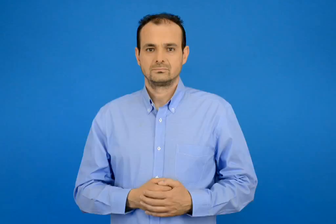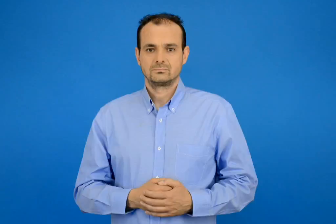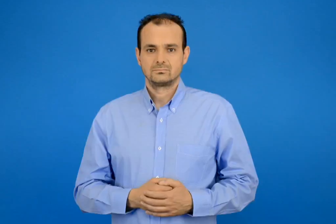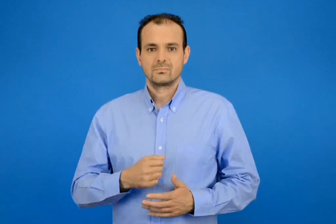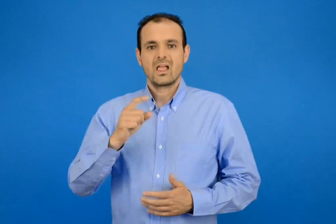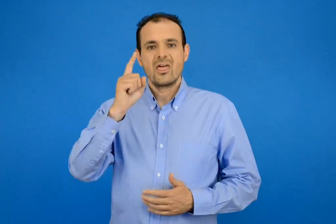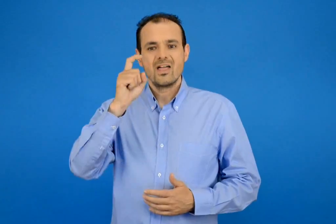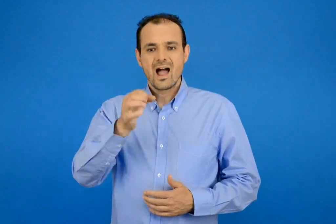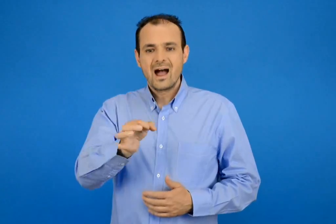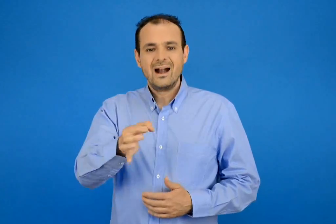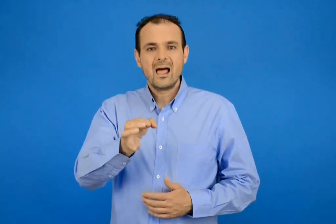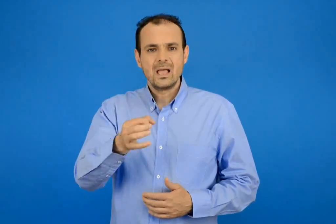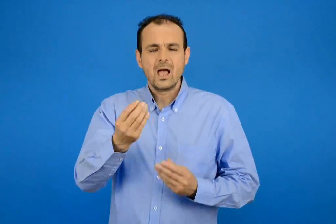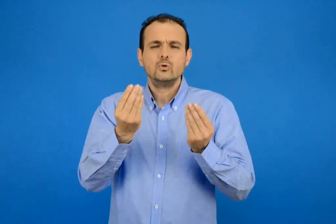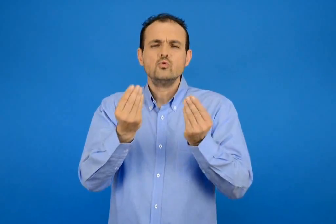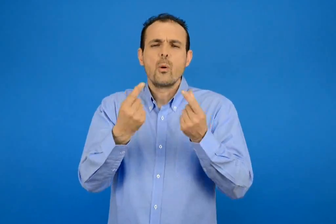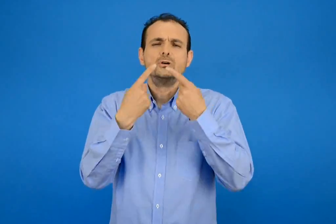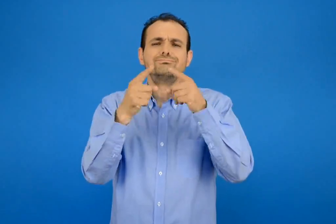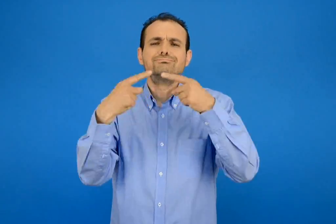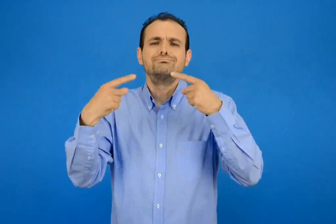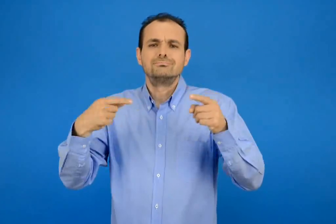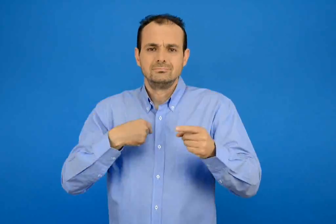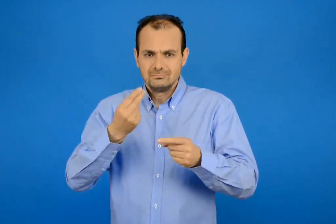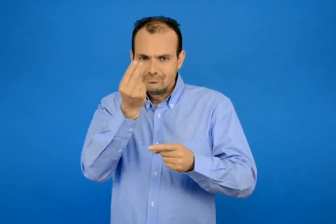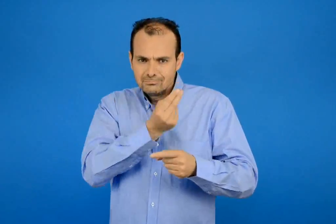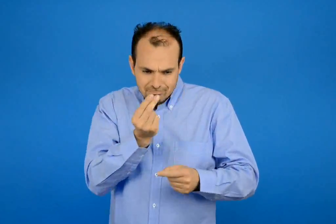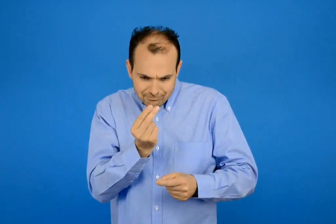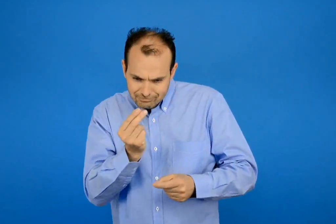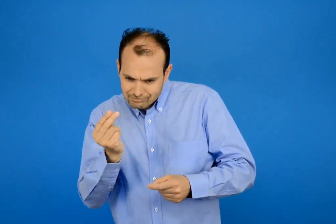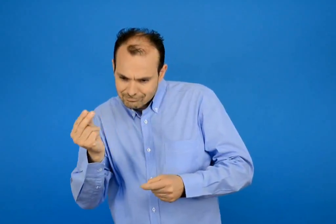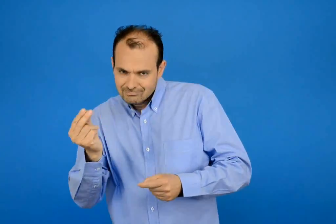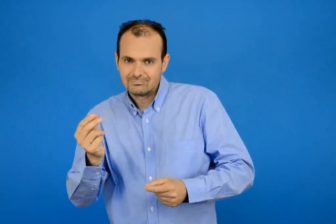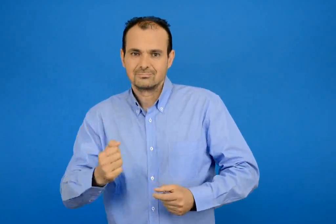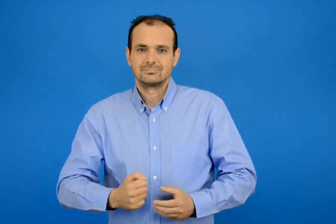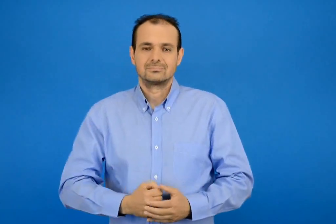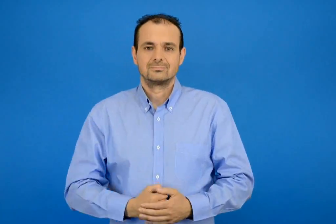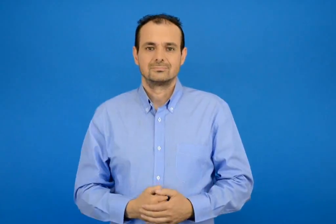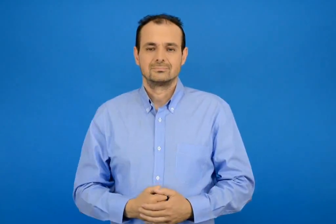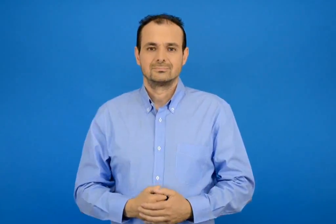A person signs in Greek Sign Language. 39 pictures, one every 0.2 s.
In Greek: σχηματίζω με διαφορετικούς τρόπους το νόμισμα των 10 λεπτών
